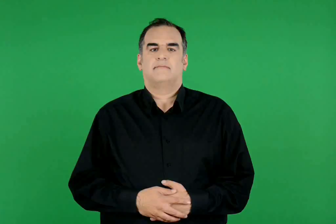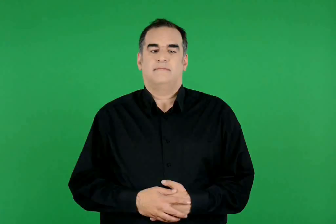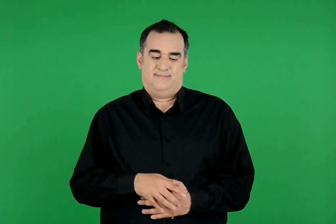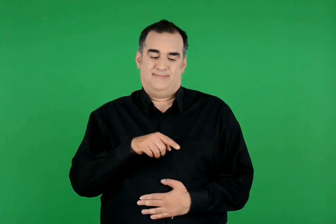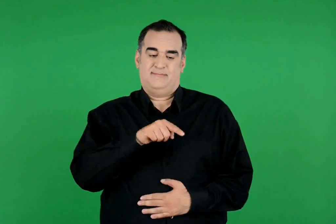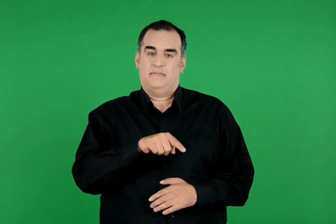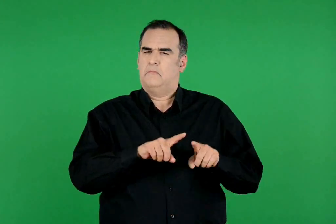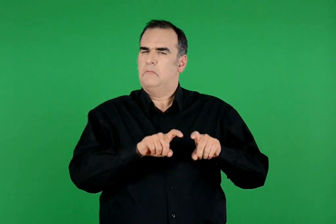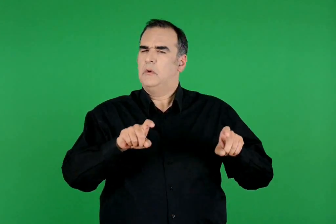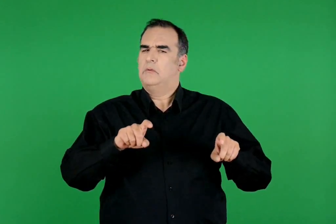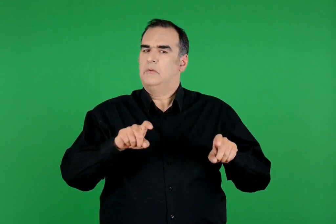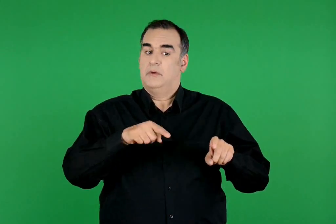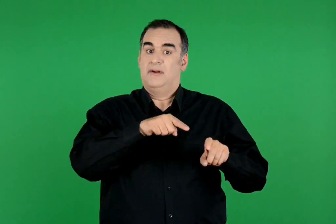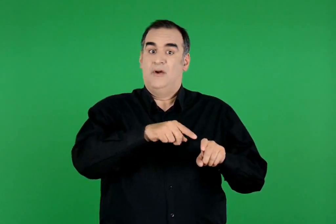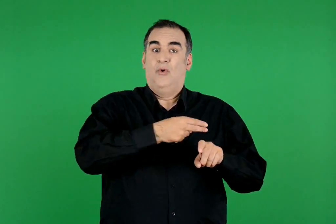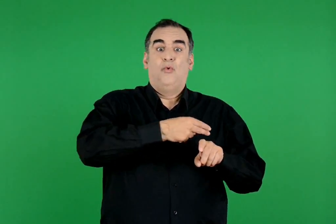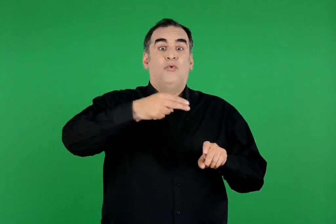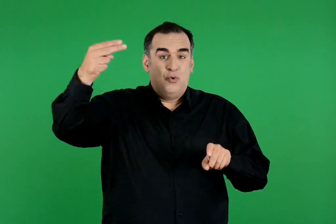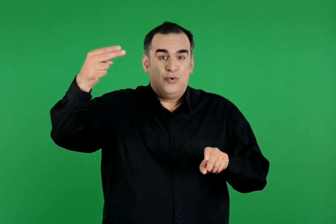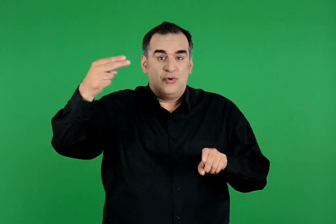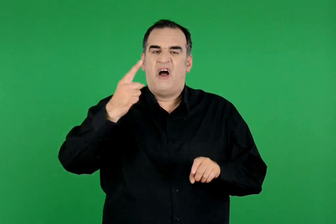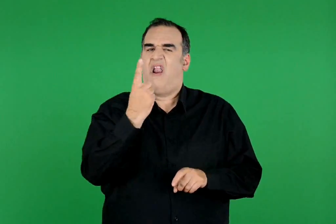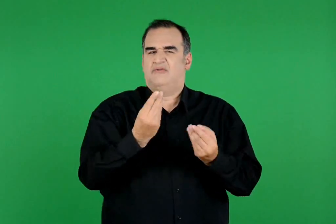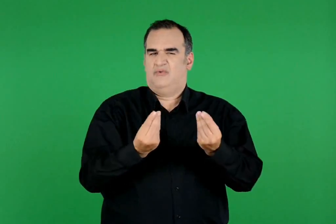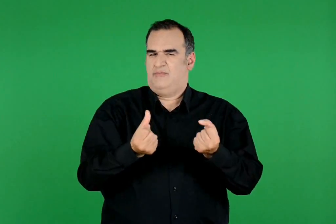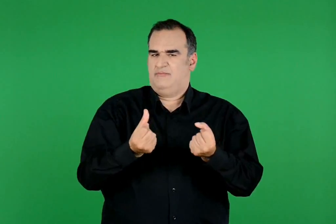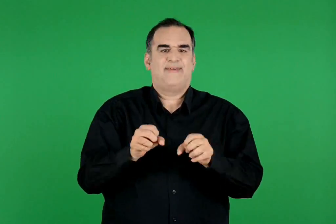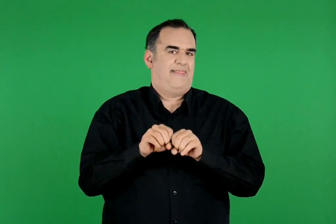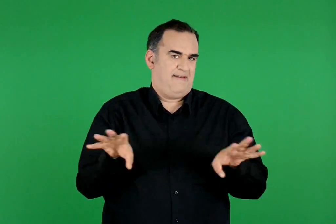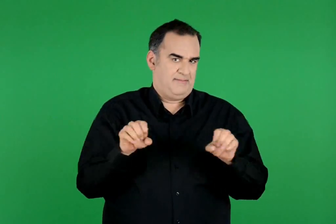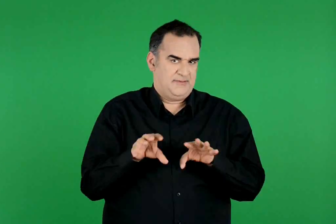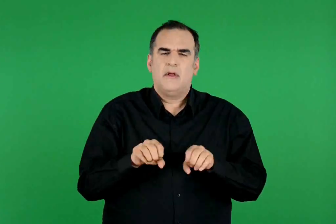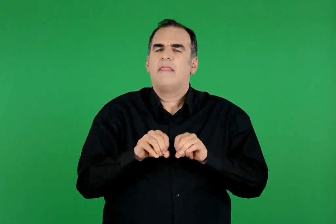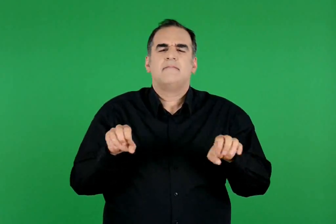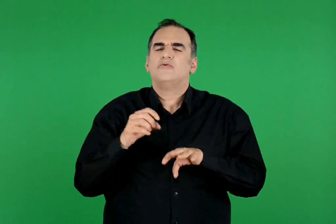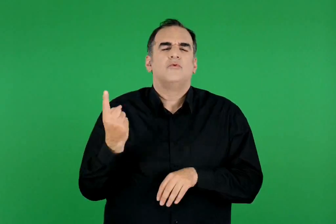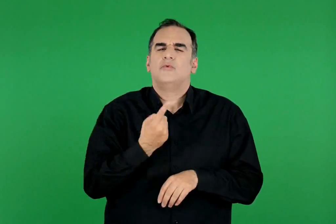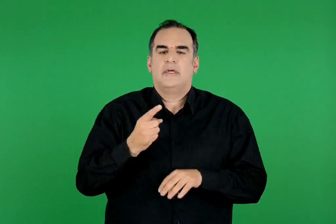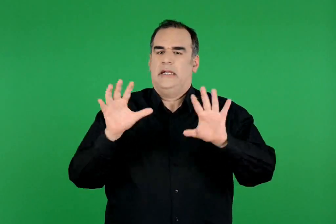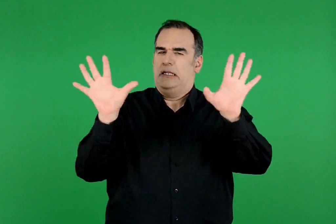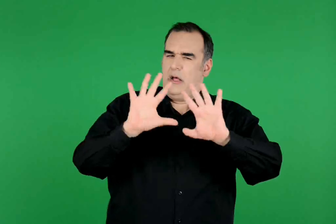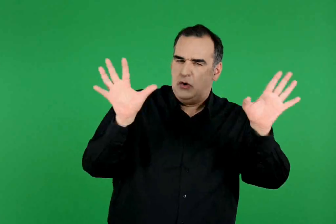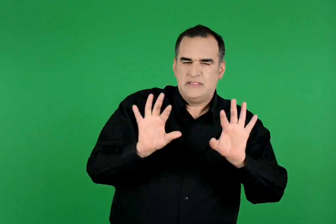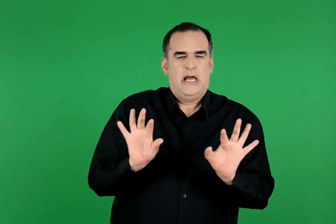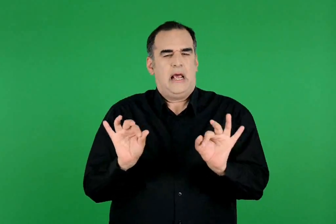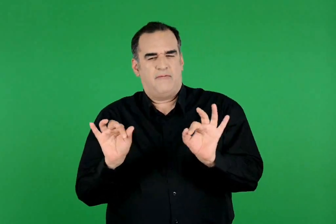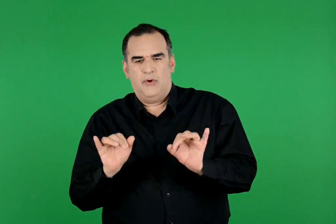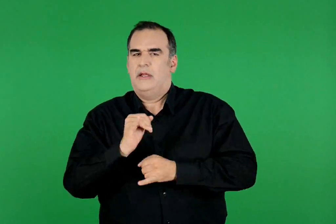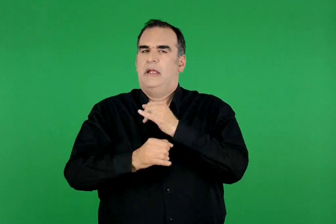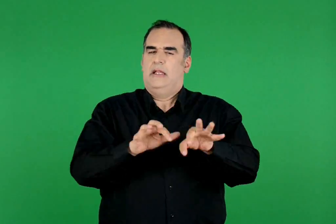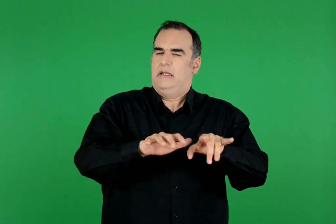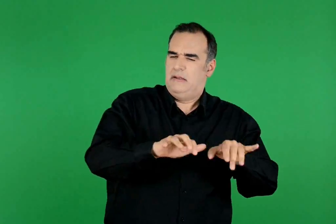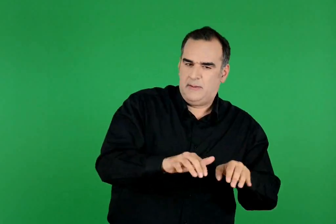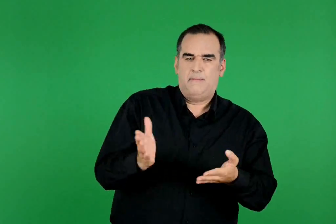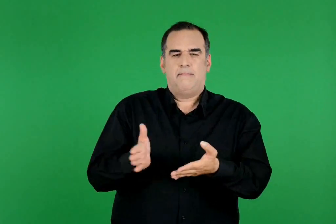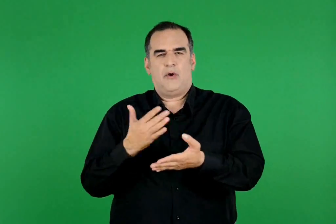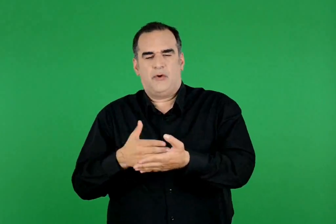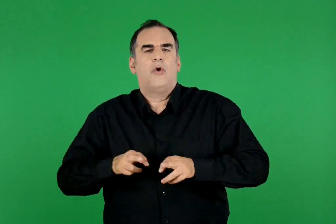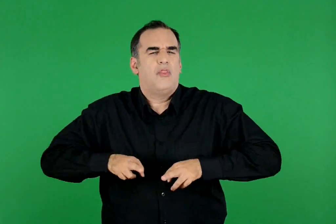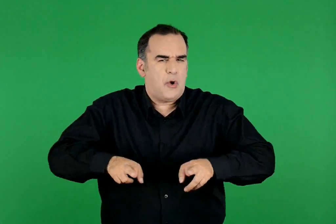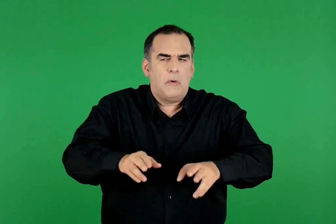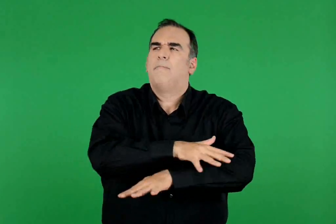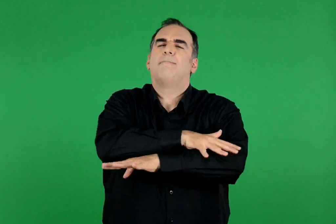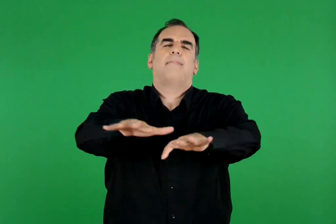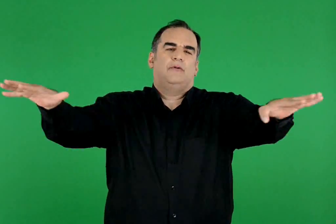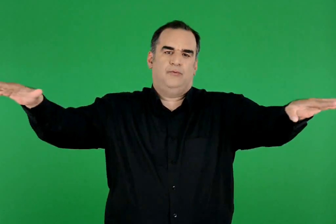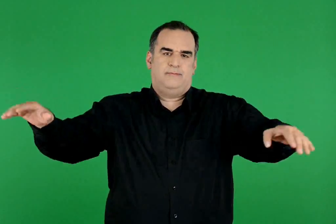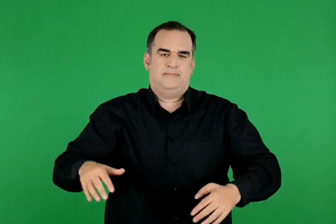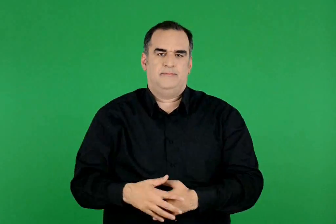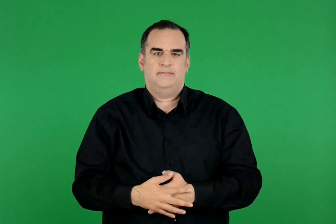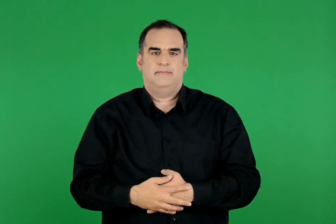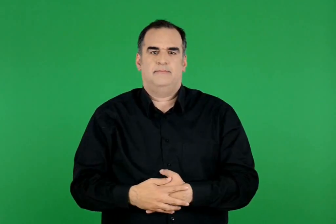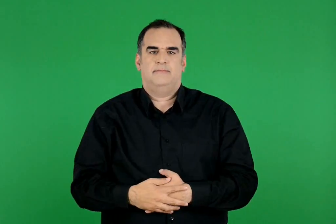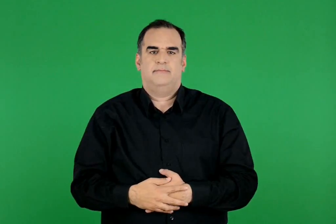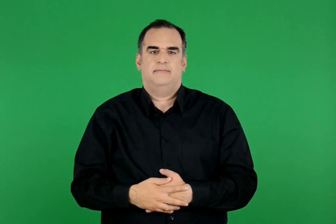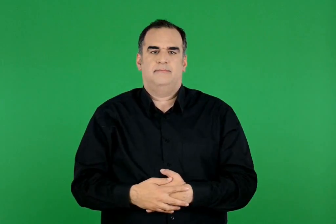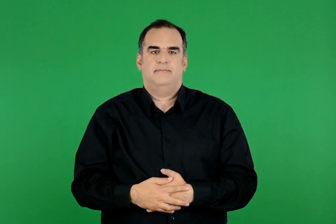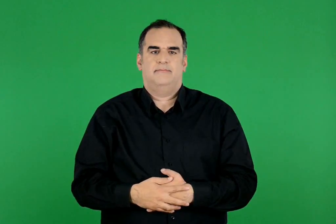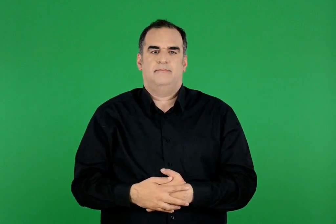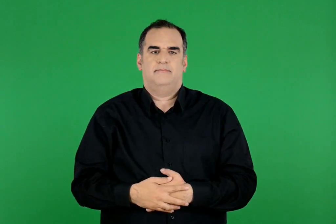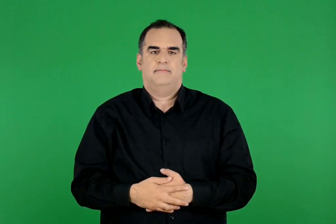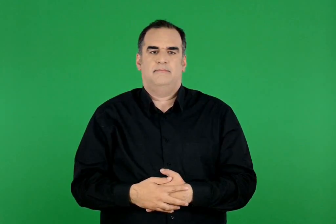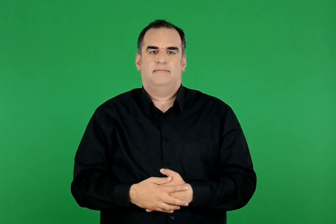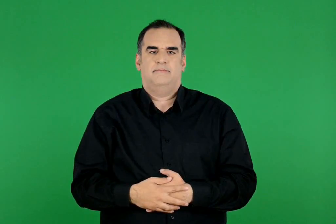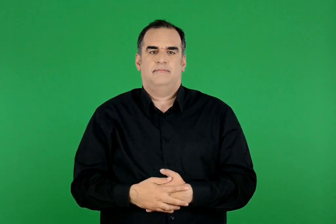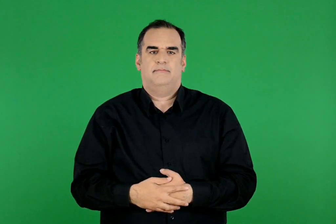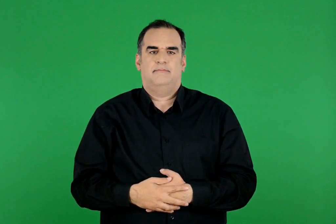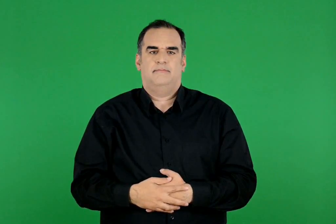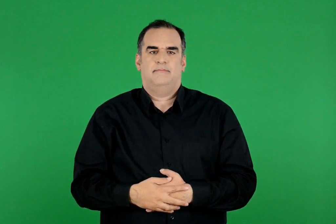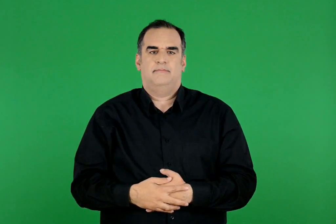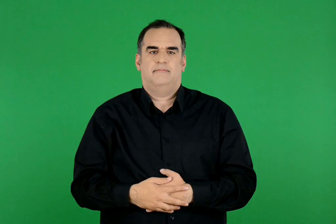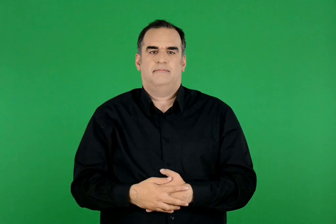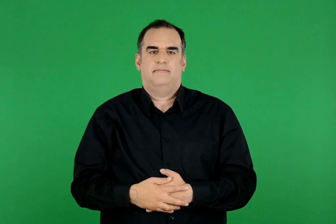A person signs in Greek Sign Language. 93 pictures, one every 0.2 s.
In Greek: ένας τρόπος για να γίνει γνωστό κάποιο προϊόν είναι η διαφήμιση. διαφημίσεις υπάρχουν στην τηλεόραση , στο ραδιόφωνο , στο διαδίκτυο , στα περιοδικά , στον δρόμο παντού
